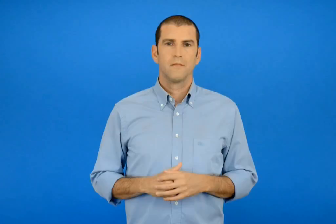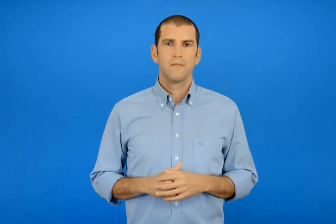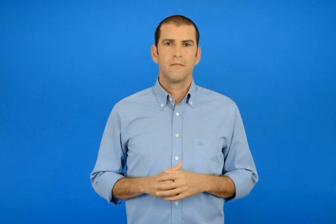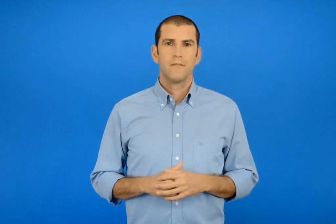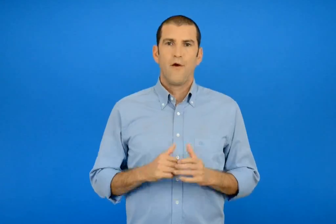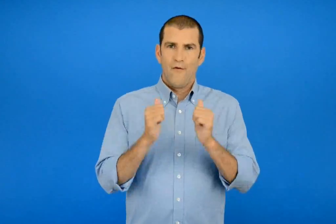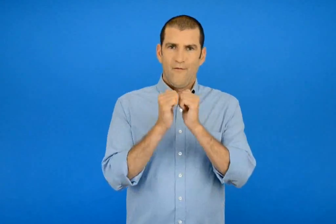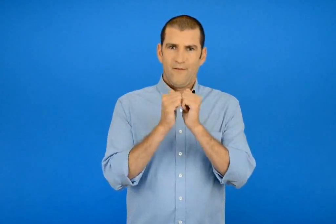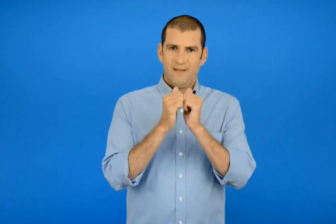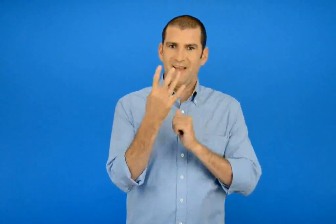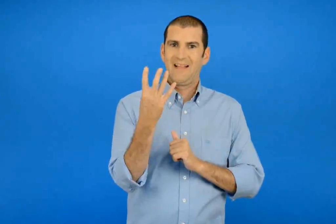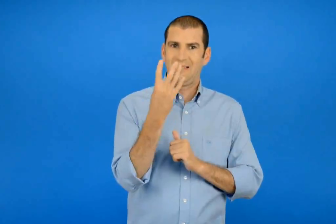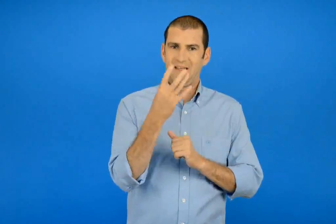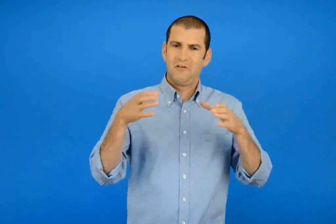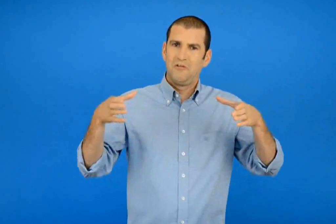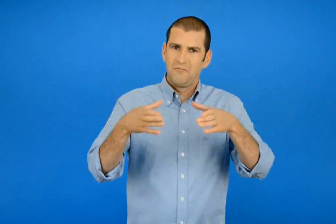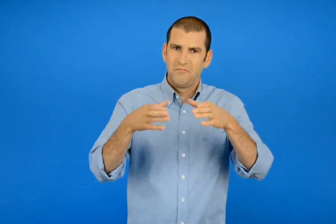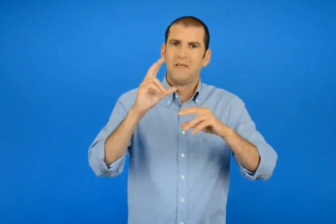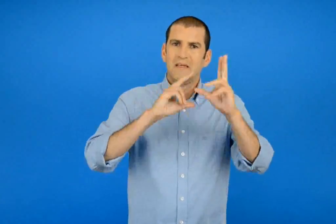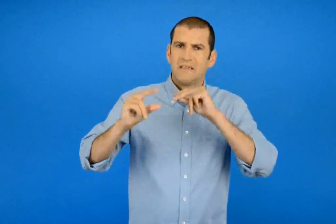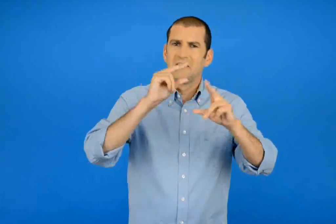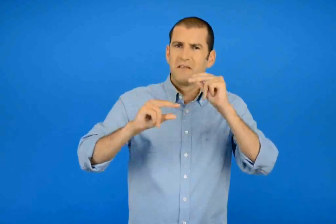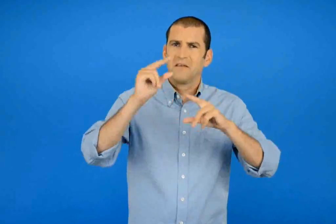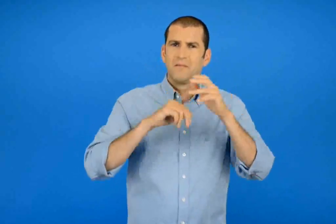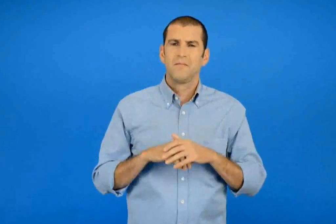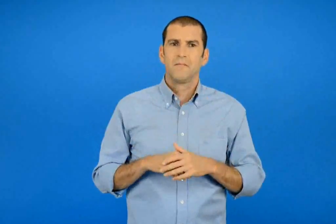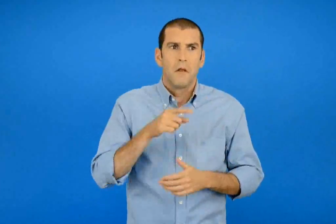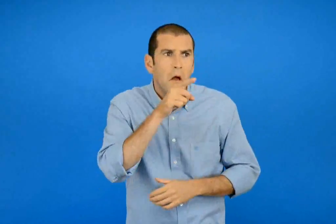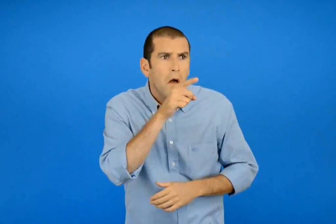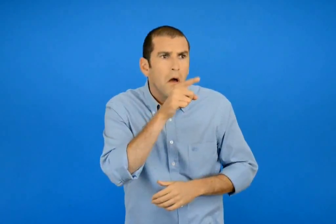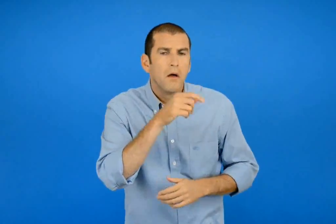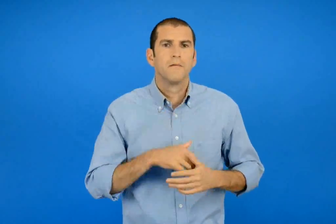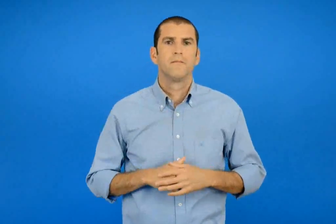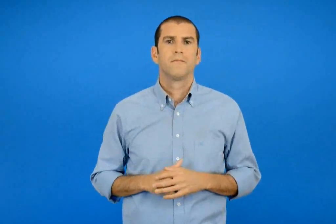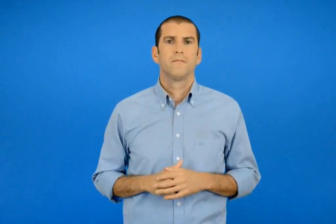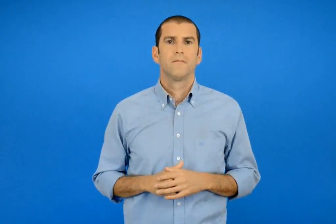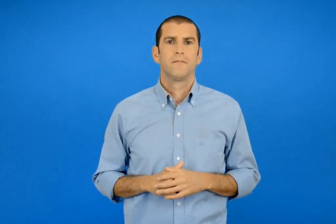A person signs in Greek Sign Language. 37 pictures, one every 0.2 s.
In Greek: οι τέσσερις φίλοι είναι μαζεμένοι και συζητούν ξαφνικά
